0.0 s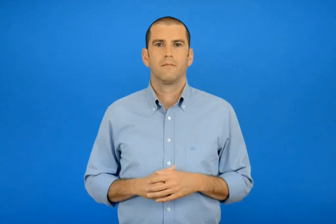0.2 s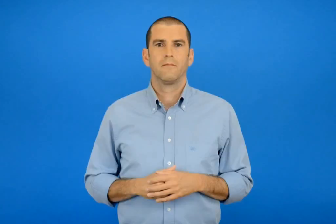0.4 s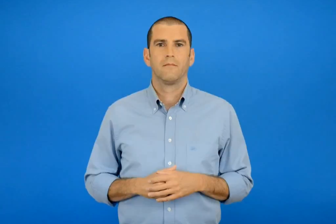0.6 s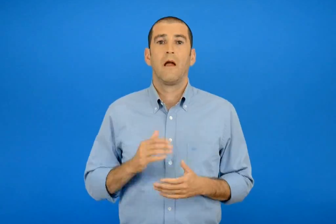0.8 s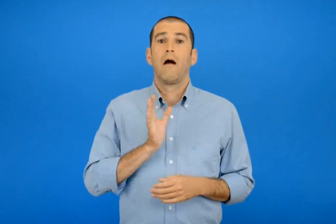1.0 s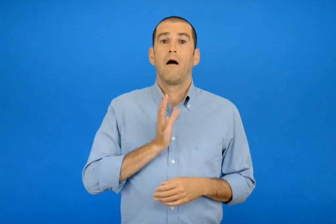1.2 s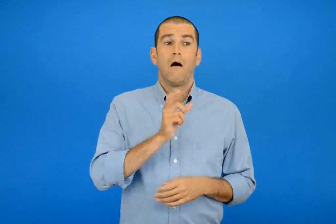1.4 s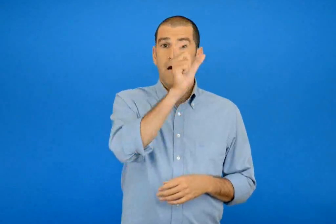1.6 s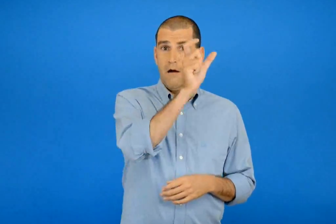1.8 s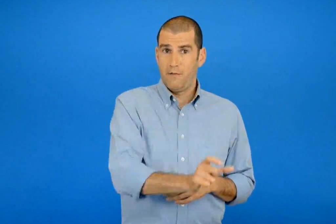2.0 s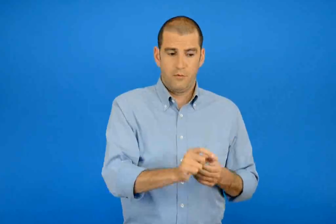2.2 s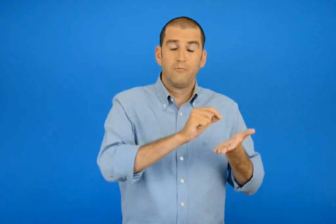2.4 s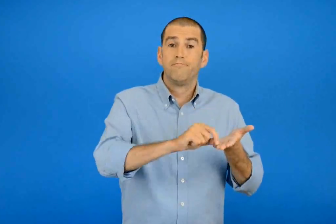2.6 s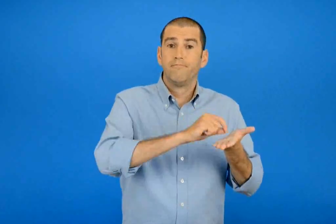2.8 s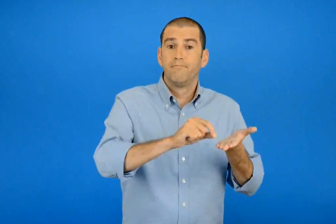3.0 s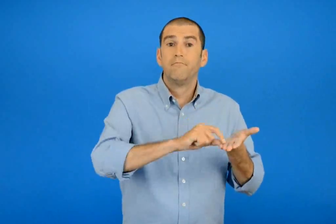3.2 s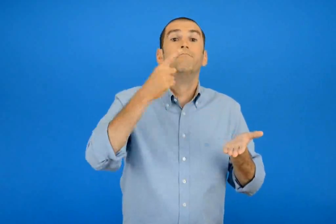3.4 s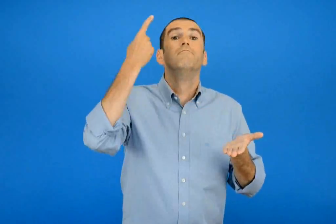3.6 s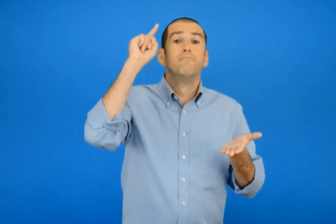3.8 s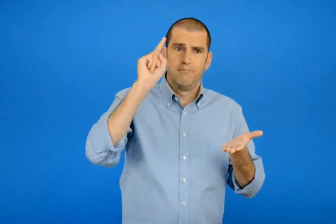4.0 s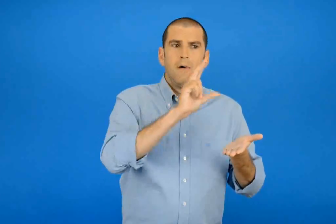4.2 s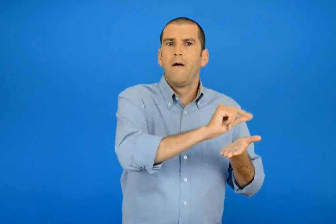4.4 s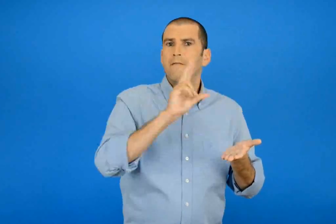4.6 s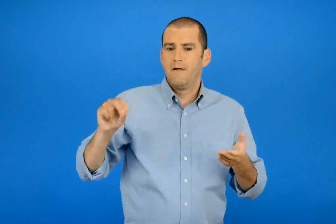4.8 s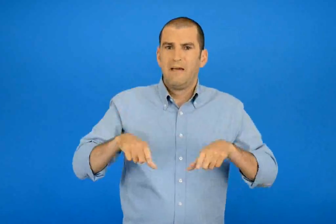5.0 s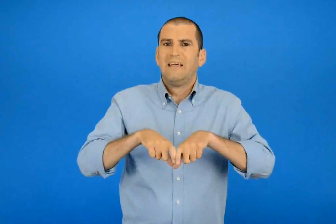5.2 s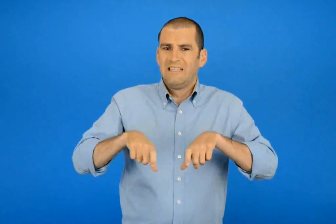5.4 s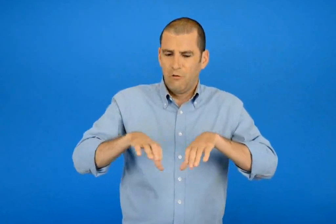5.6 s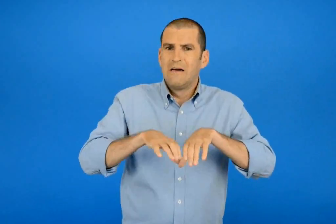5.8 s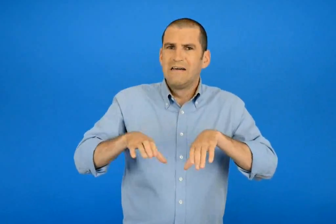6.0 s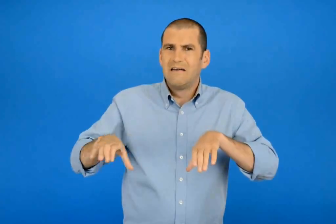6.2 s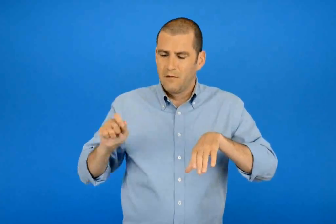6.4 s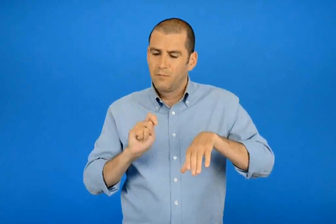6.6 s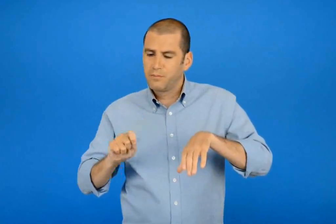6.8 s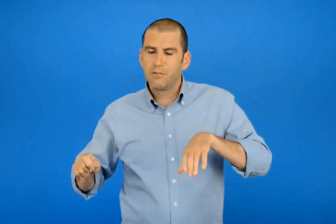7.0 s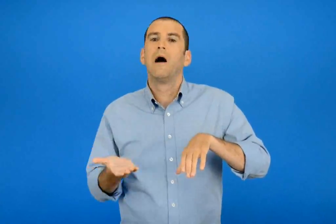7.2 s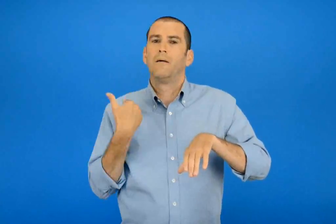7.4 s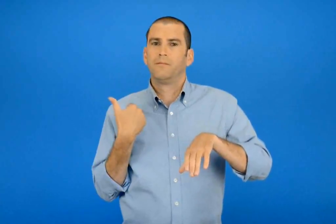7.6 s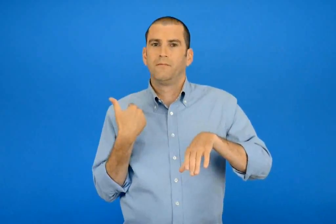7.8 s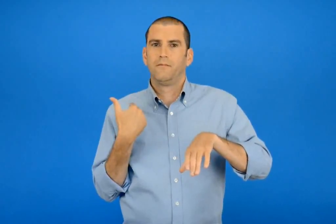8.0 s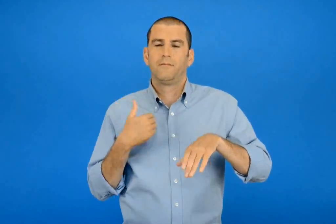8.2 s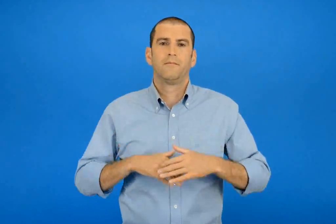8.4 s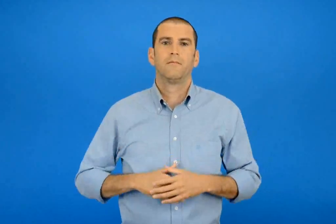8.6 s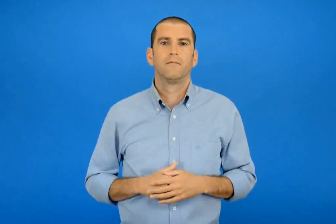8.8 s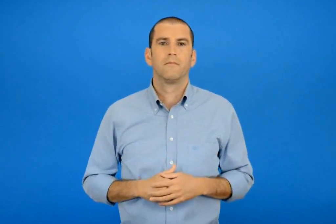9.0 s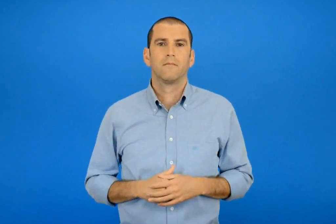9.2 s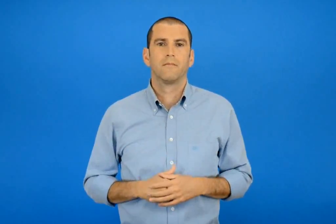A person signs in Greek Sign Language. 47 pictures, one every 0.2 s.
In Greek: άνθρωπος αγράμματος ξύλο απελέκητο
